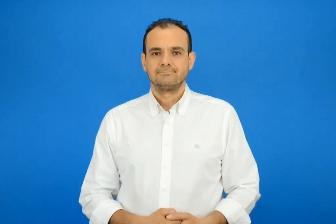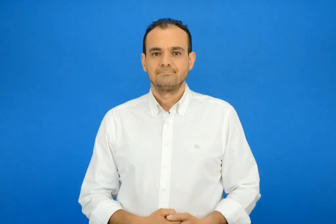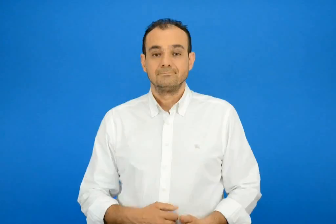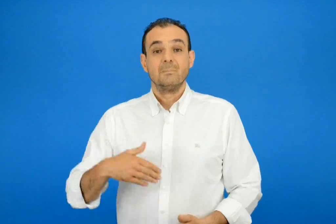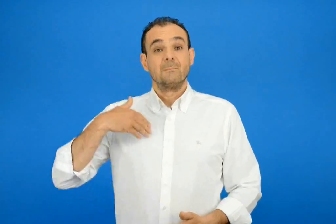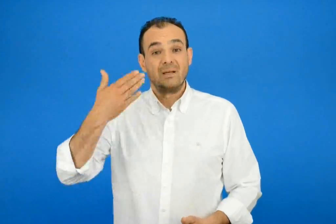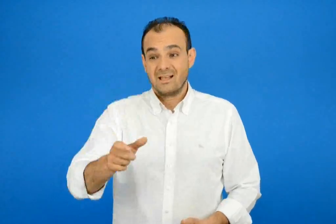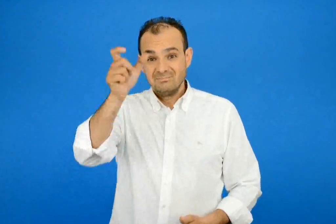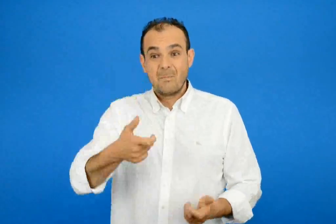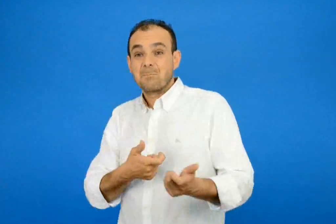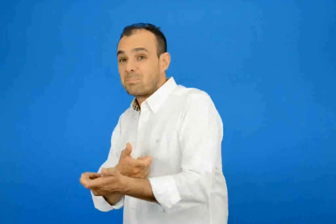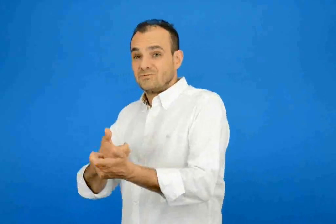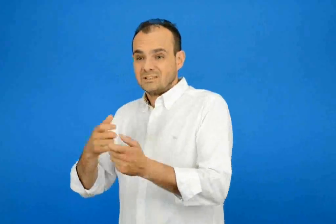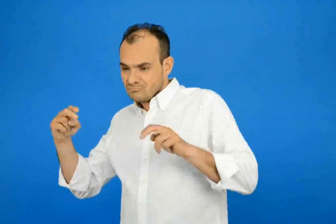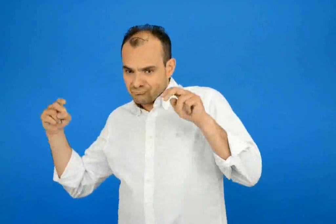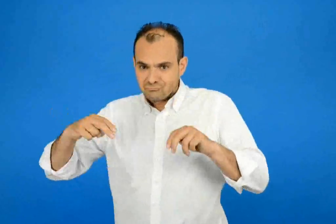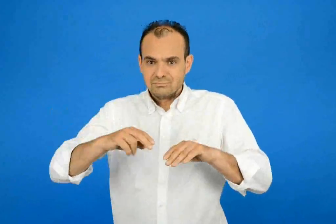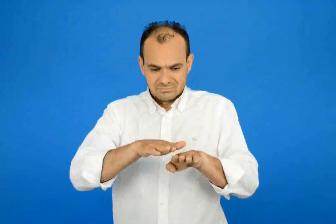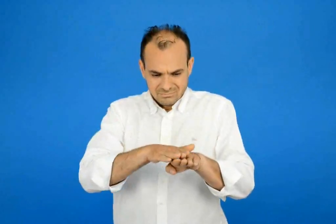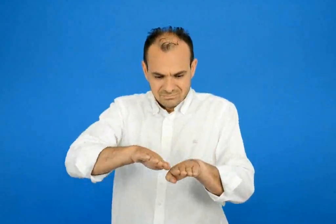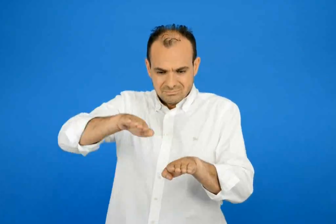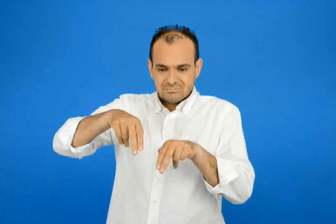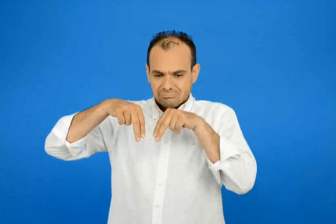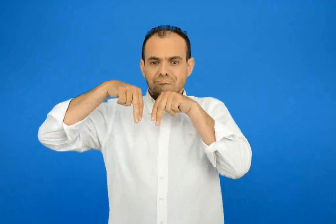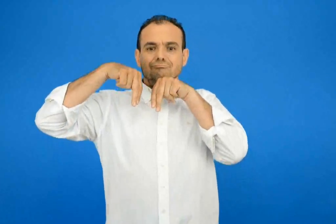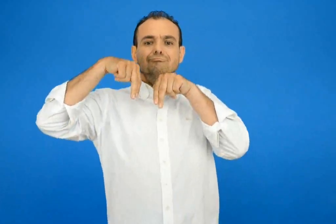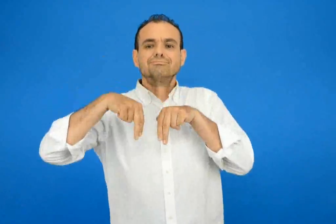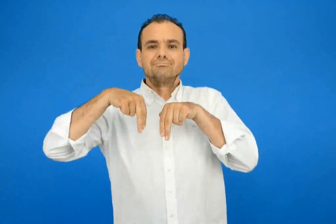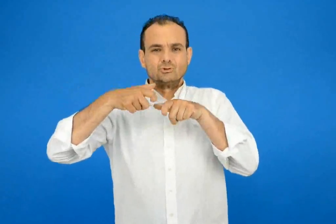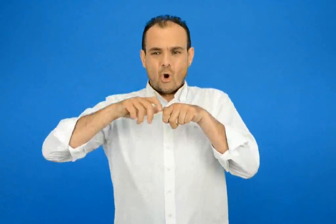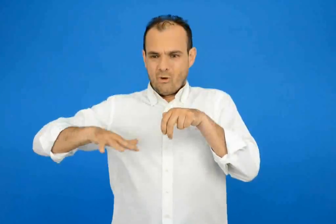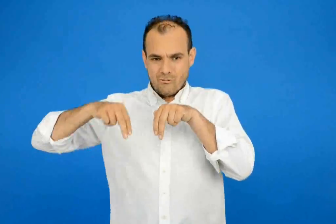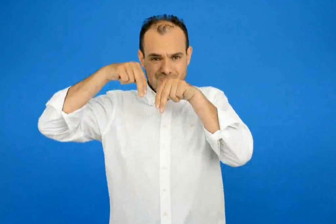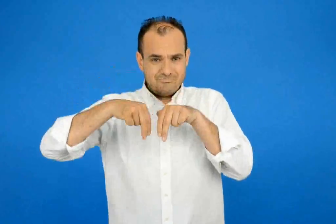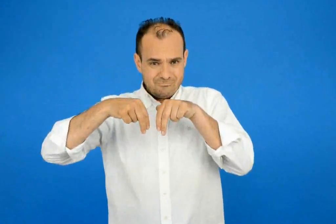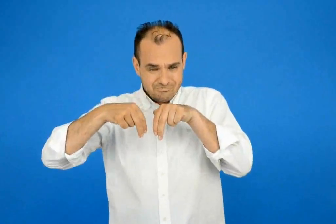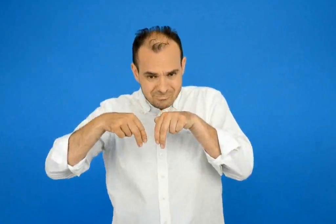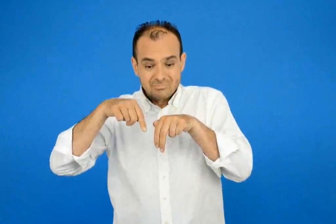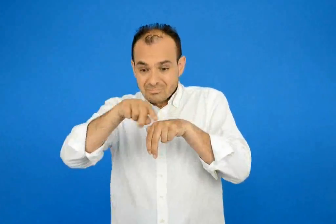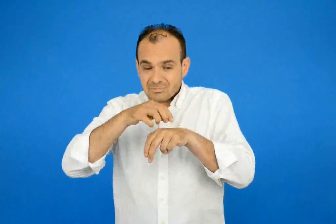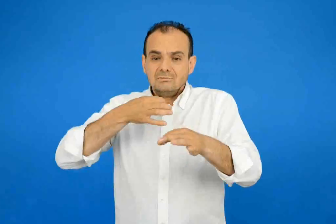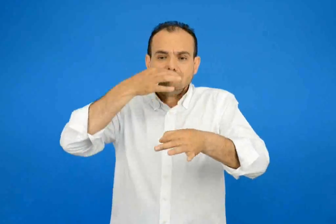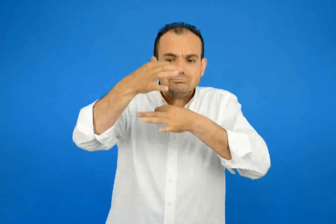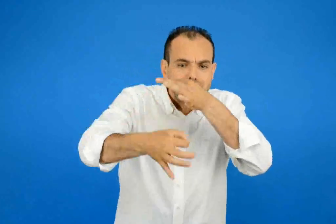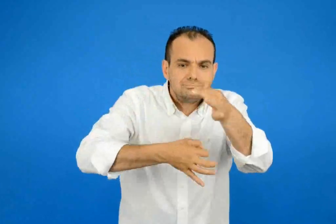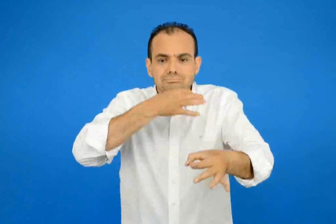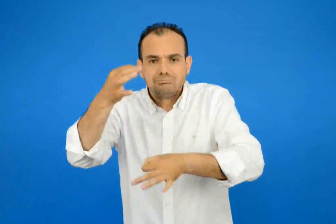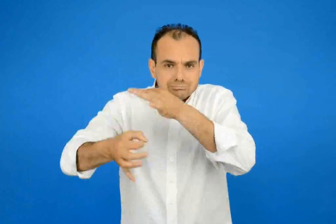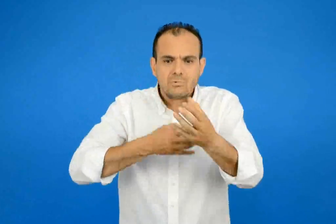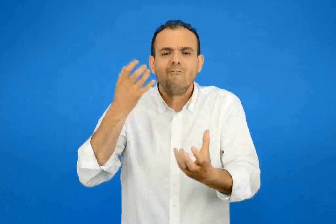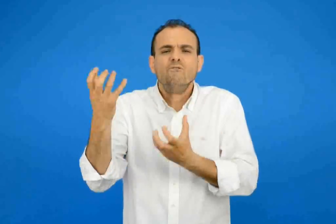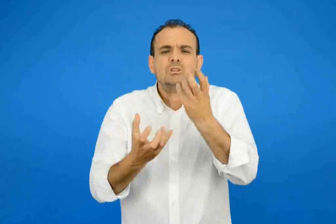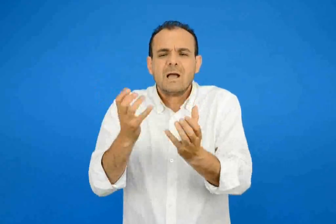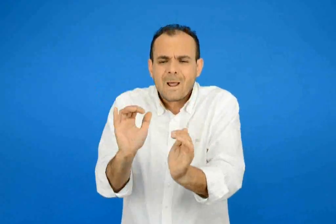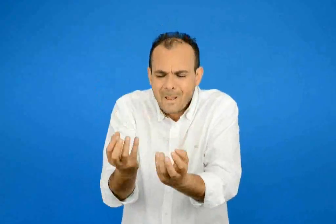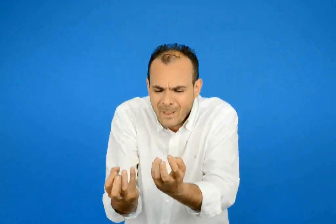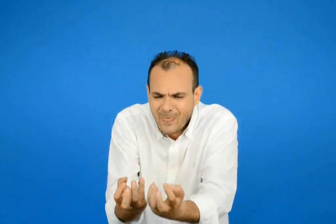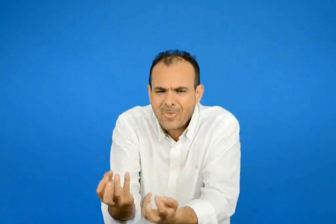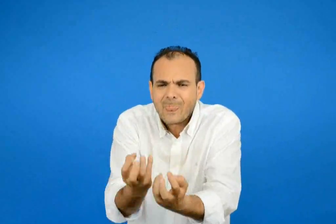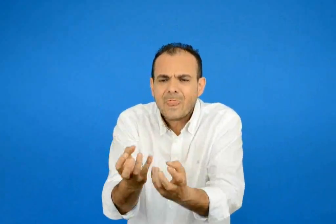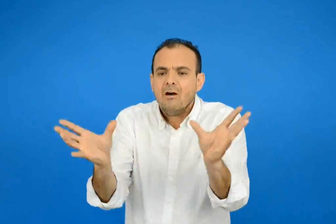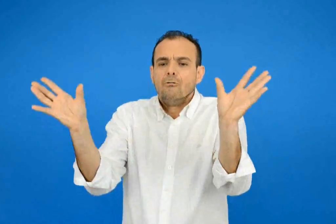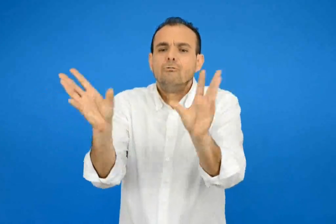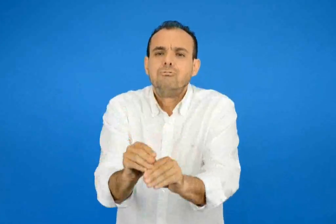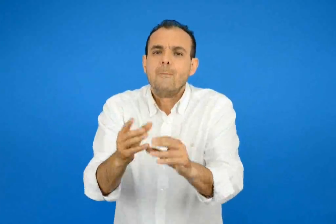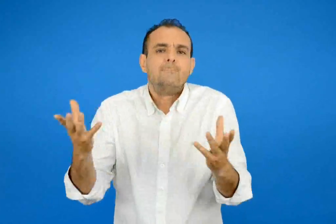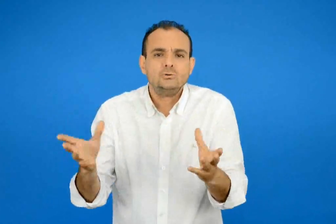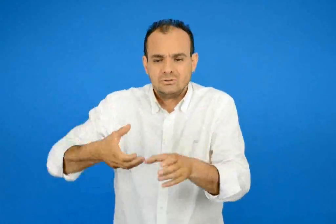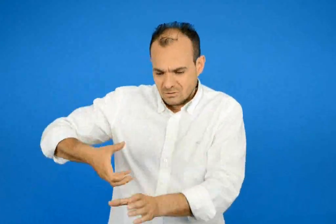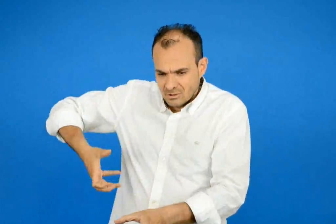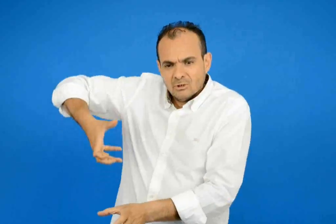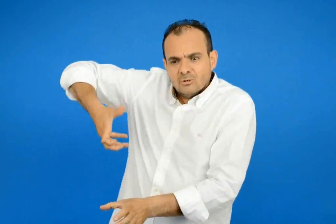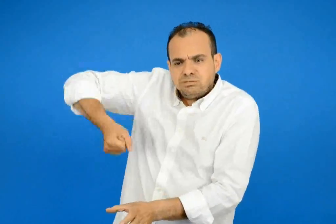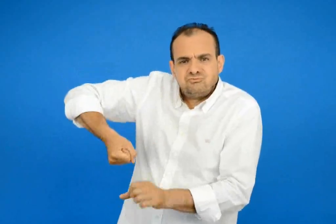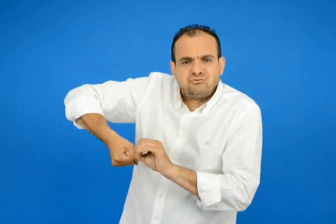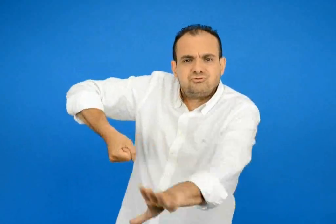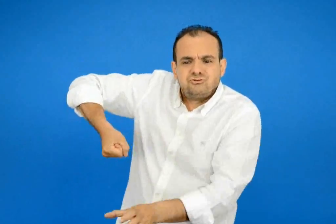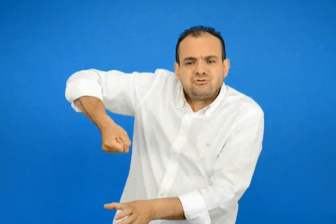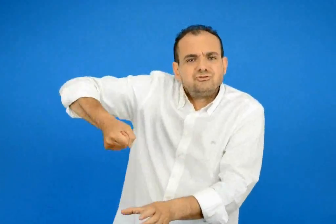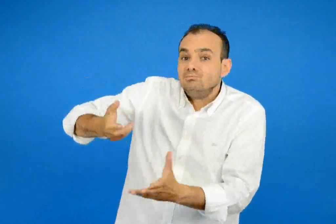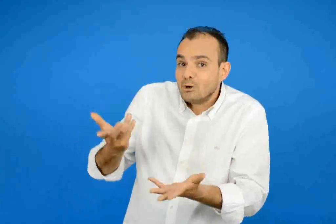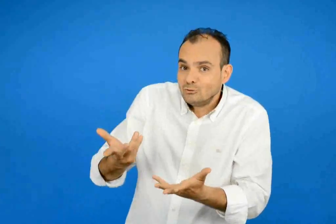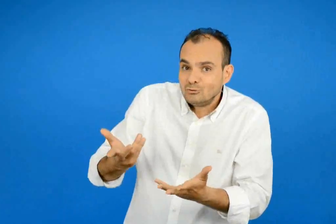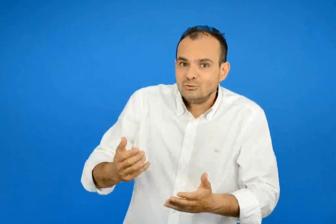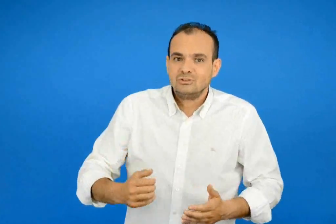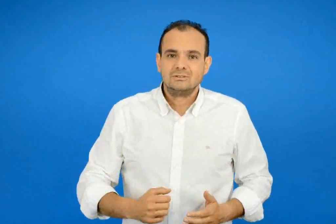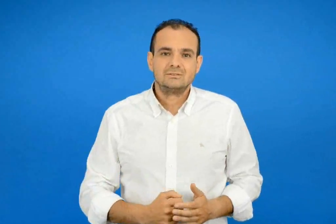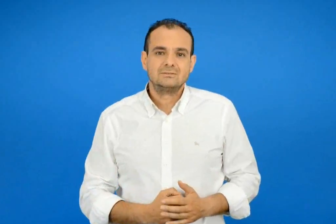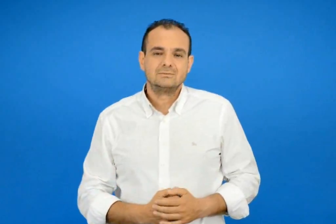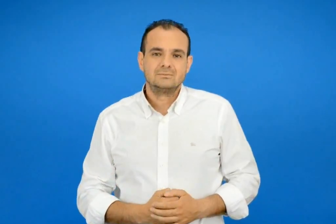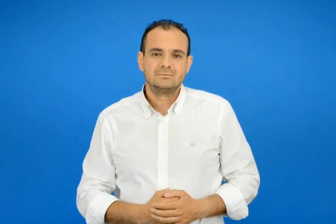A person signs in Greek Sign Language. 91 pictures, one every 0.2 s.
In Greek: έπειτα στάθηκαν στο πλατύσκαλο του σχολικού κτιρίου και μας εξήγησαν πως να σβήνουμε μια μικρή φωτιά με τον πυροσβεστήρα
